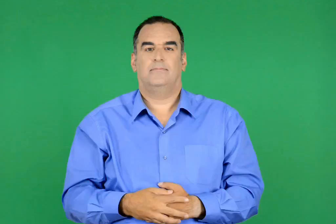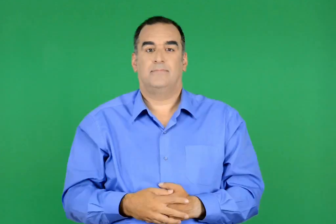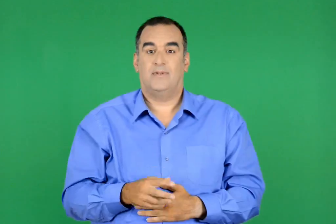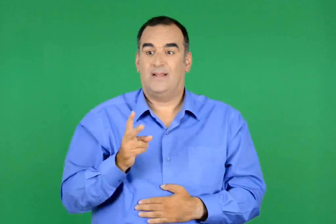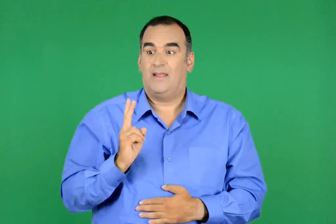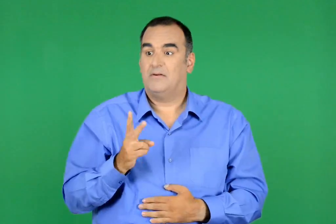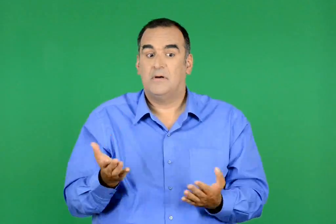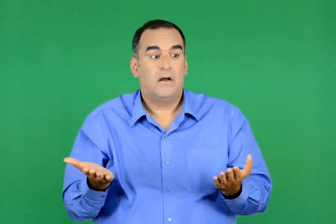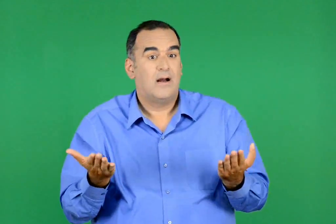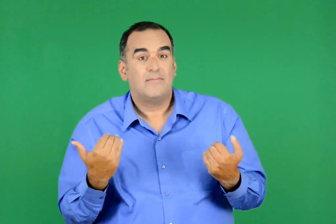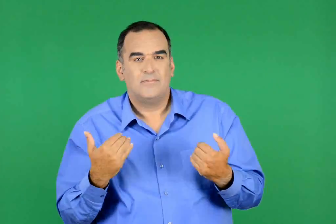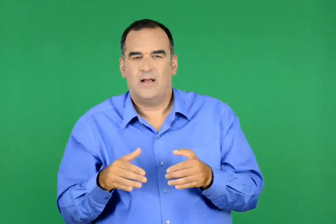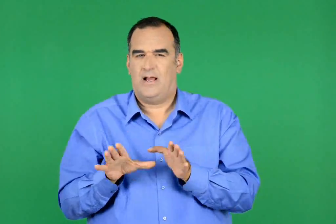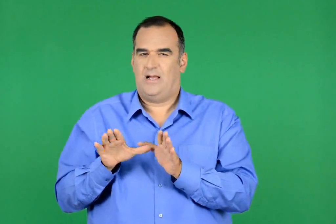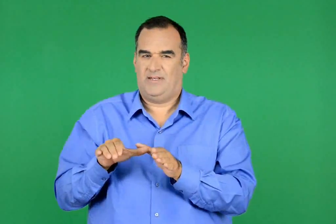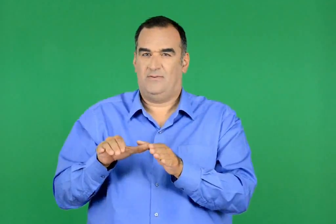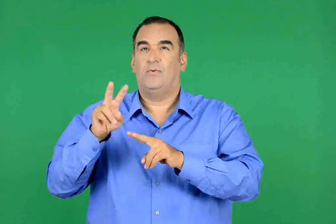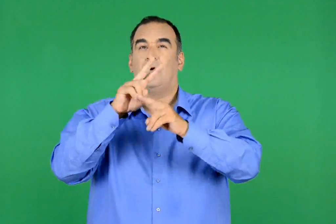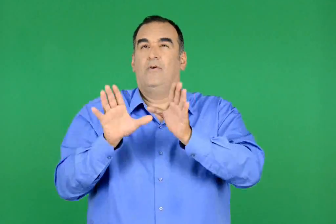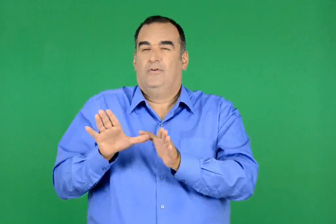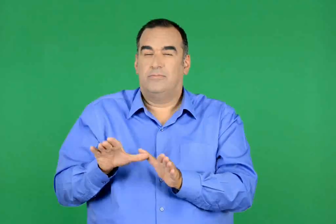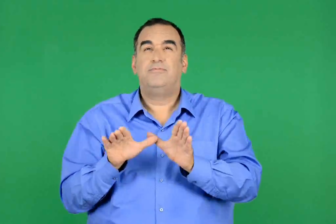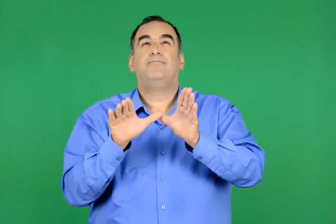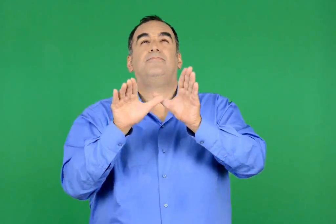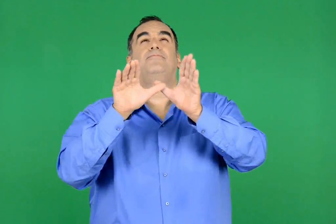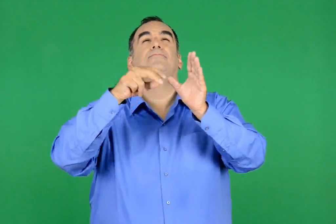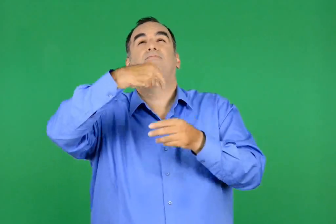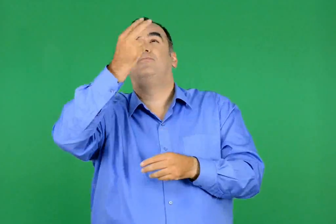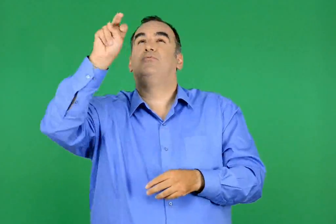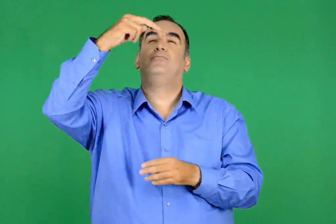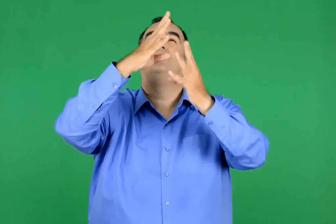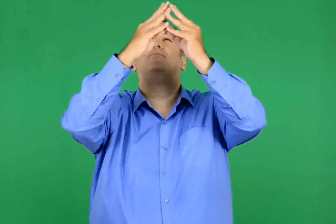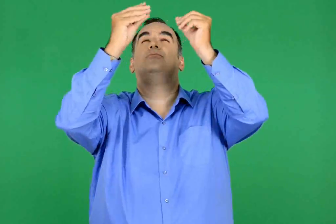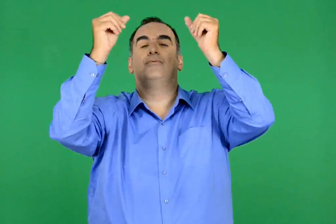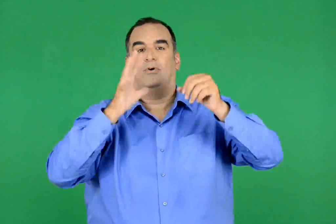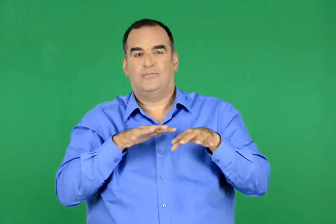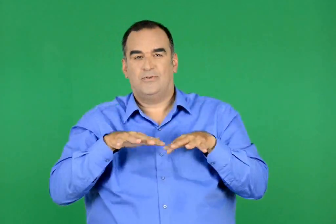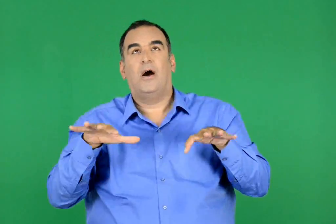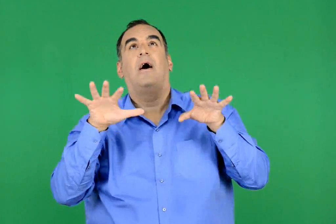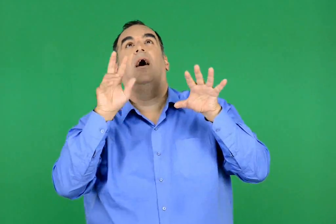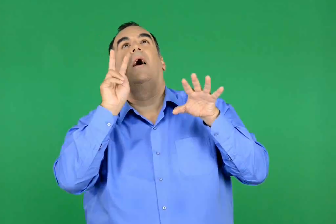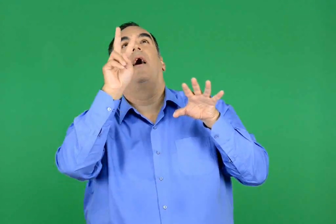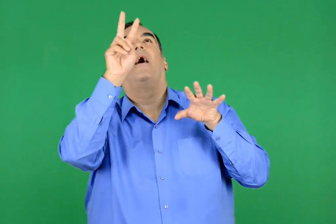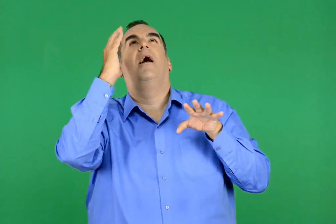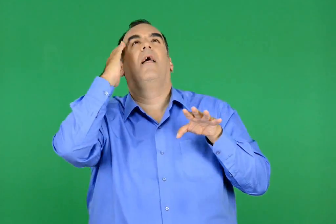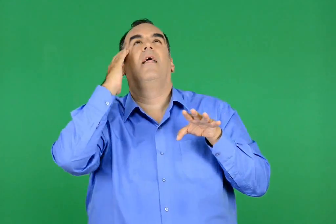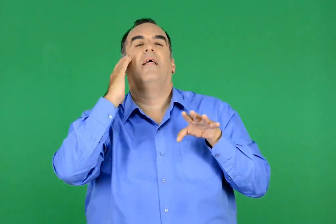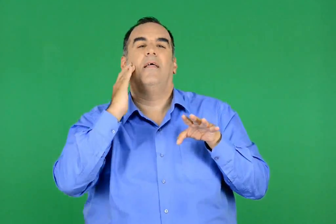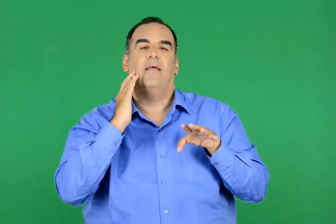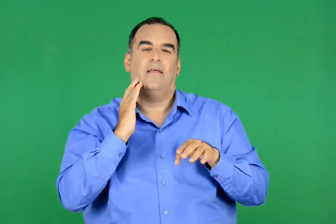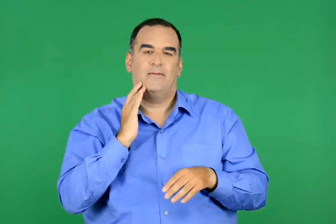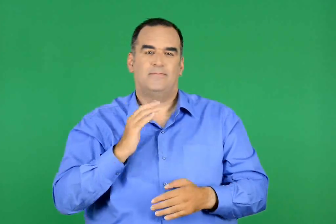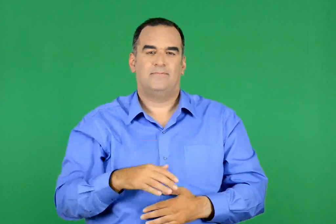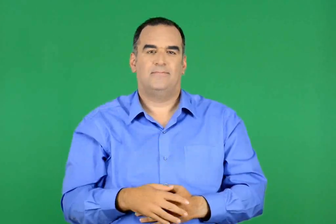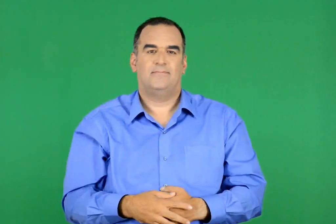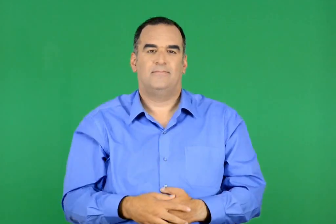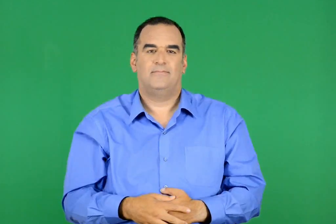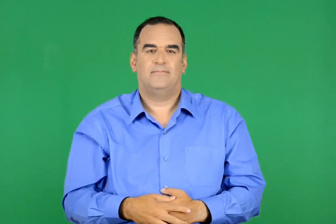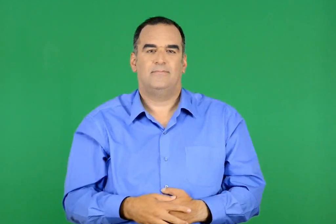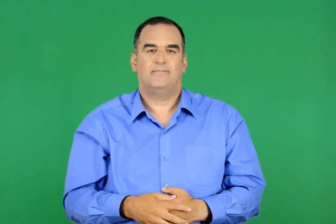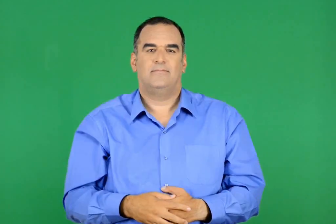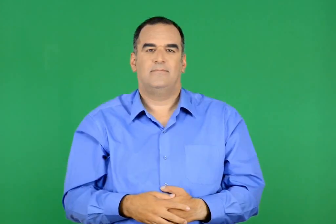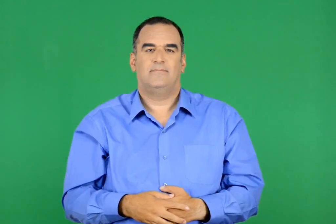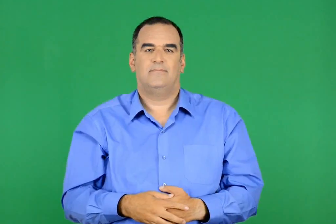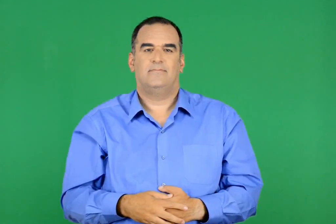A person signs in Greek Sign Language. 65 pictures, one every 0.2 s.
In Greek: όταν βρισκόταν εκτός κινδύνου , ο άντζελµαν εξαφανιζόταν στον ουρανό κάνοντας τέτοια ακροβατικά , που ο κόσμος έμενε µε το στόμα ανοιχτό
